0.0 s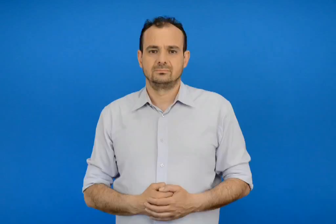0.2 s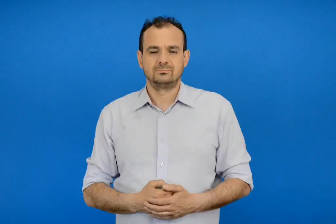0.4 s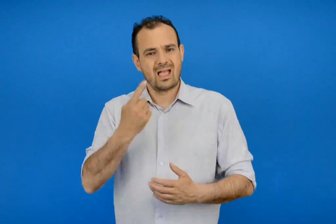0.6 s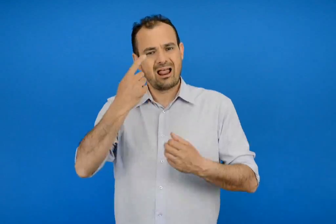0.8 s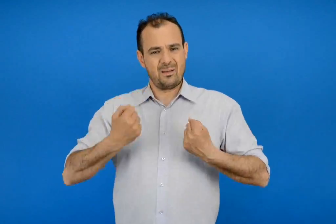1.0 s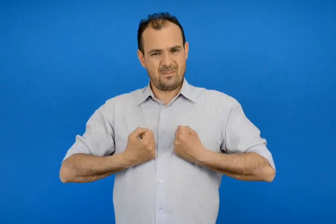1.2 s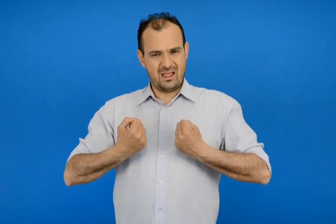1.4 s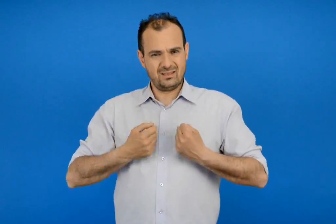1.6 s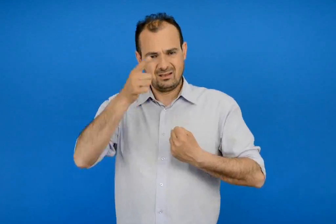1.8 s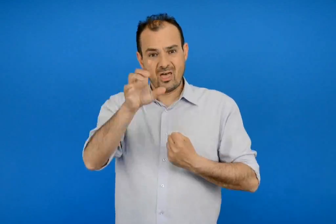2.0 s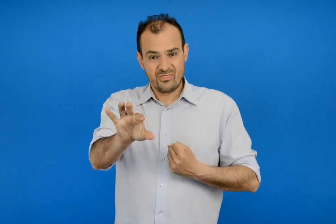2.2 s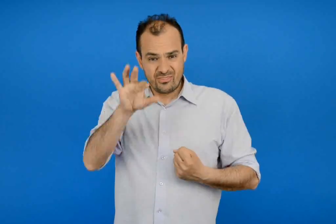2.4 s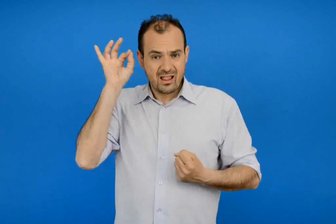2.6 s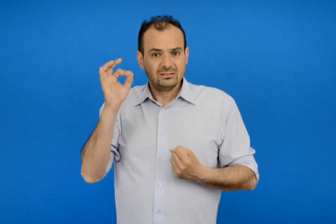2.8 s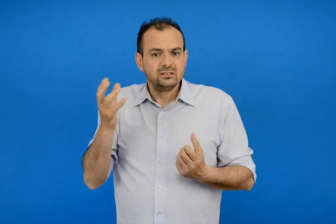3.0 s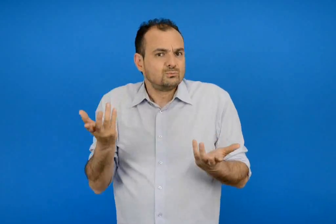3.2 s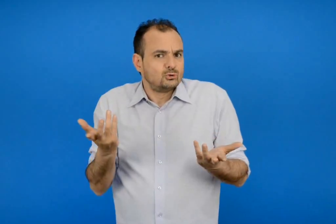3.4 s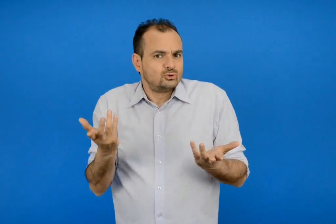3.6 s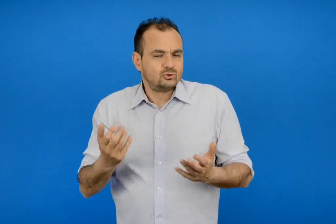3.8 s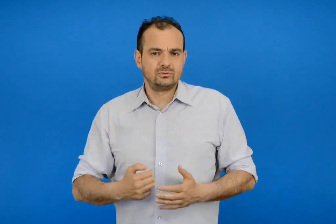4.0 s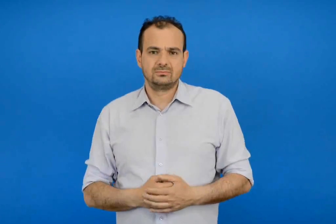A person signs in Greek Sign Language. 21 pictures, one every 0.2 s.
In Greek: εσύ πως διαλέγεις ένα παιχνίδι ;
